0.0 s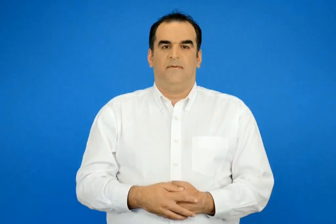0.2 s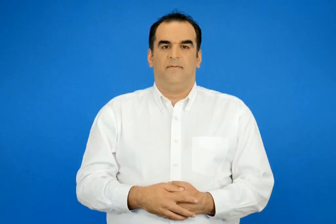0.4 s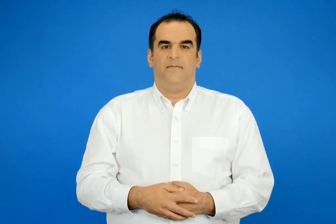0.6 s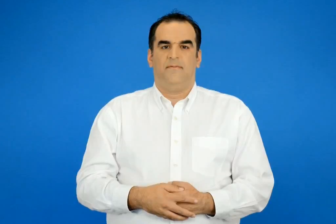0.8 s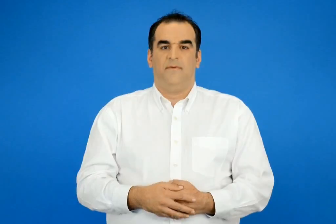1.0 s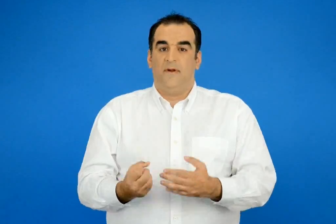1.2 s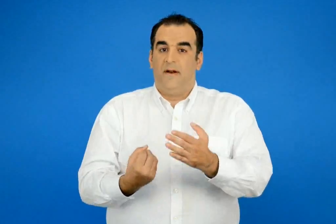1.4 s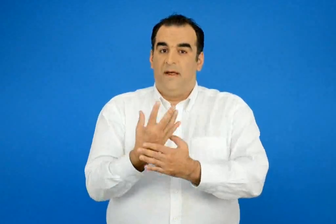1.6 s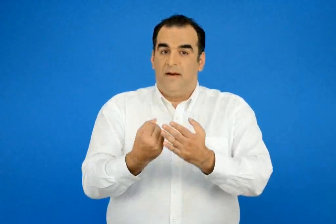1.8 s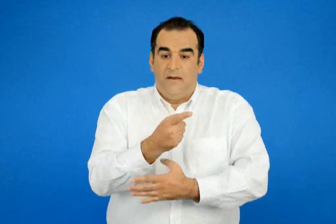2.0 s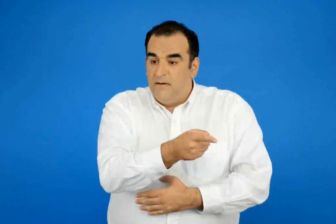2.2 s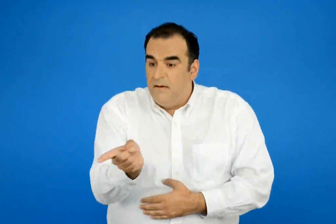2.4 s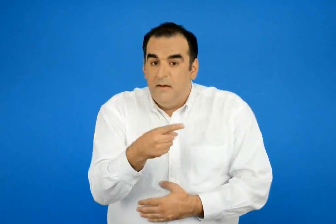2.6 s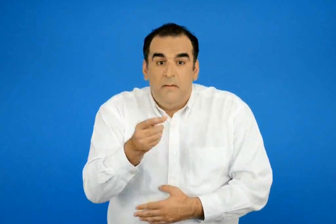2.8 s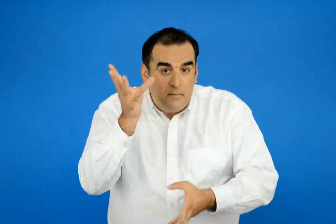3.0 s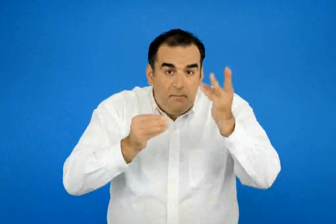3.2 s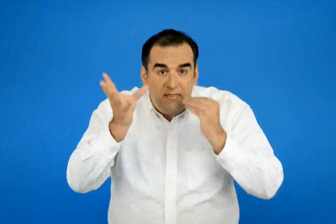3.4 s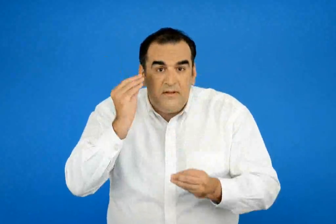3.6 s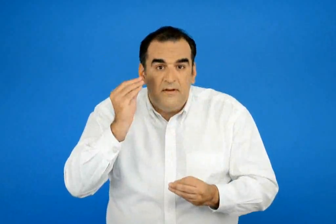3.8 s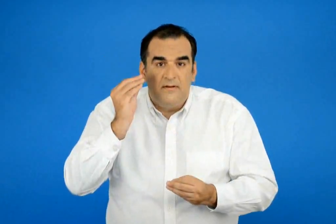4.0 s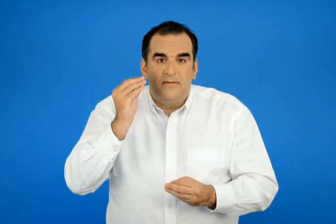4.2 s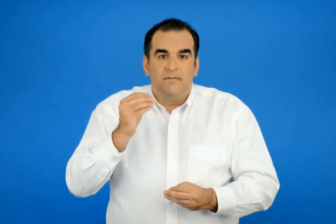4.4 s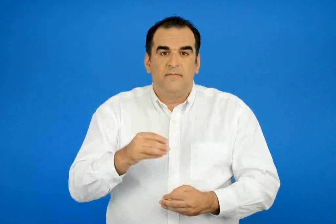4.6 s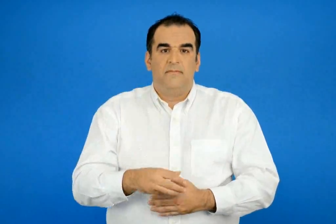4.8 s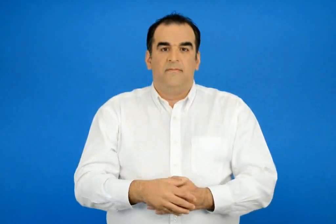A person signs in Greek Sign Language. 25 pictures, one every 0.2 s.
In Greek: τα μάθατε τα νέα ;
